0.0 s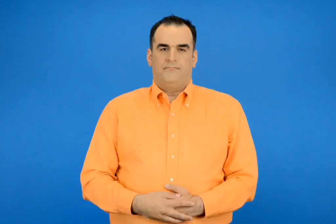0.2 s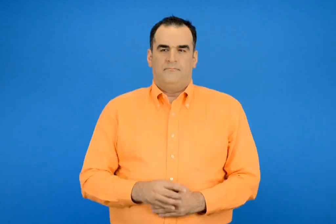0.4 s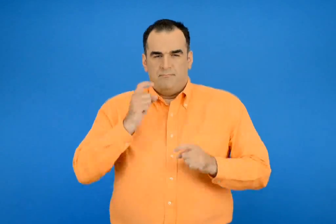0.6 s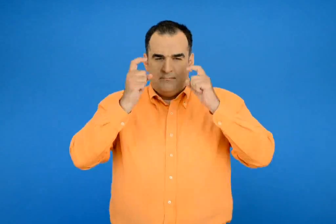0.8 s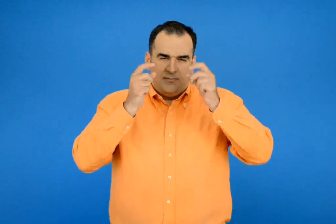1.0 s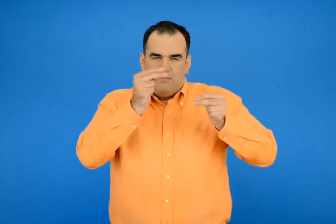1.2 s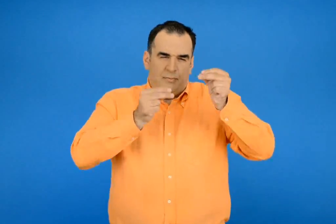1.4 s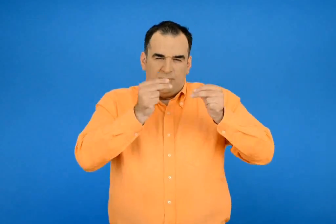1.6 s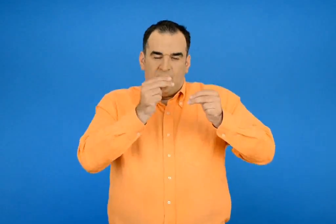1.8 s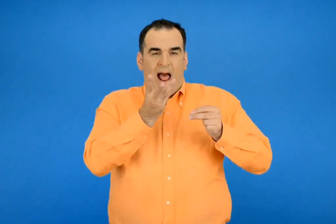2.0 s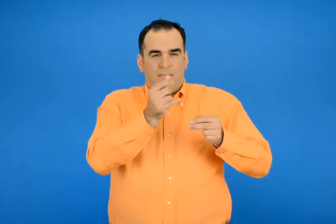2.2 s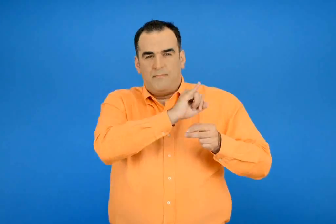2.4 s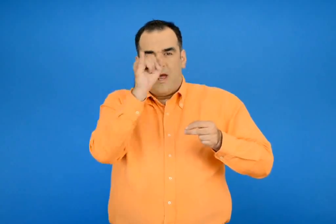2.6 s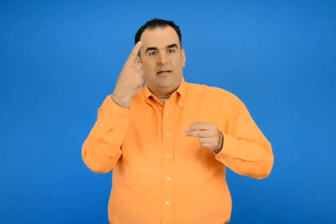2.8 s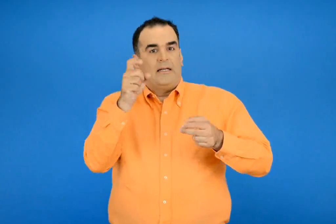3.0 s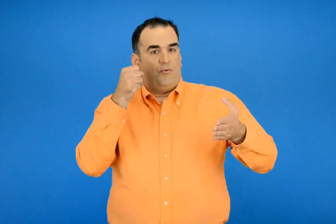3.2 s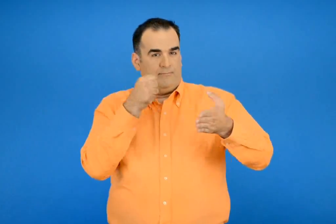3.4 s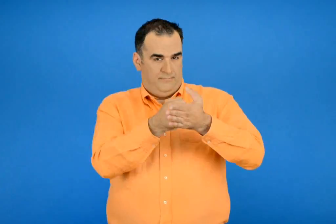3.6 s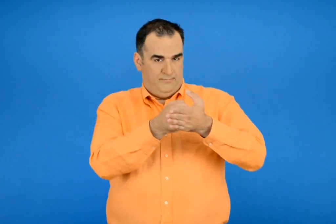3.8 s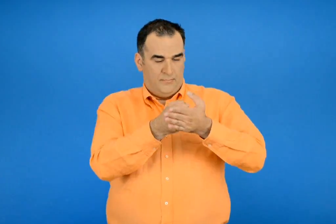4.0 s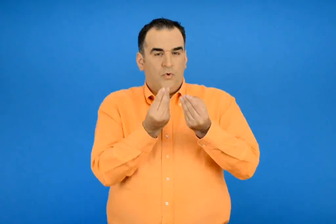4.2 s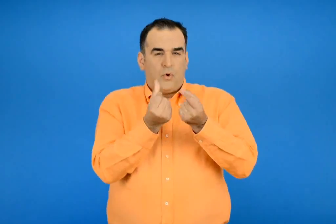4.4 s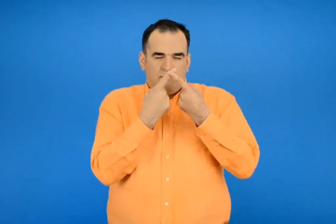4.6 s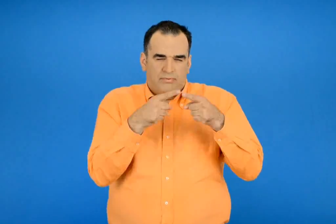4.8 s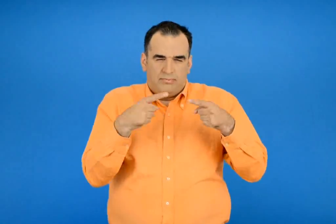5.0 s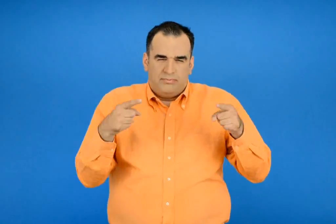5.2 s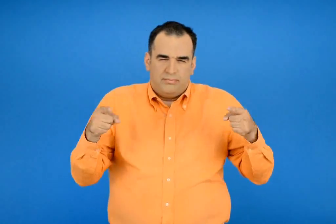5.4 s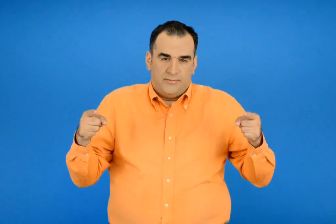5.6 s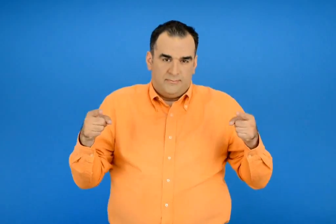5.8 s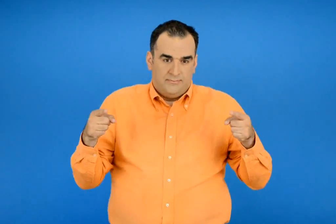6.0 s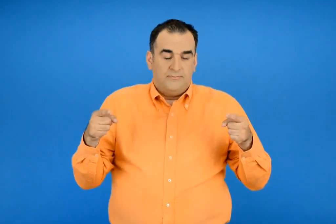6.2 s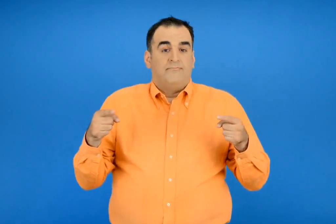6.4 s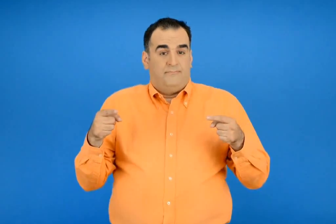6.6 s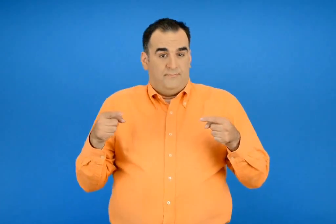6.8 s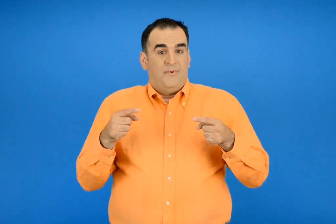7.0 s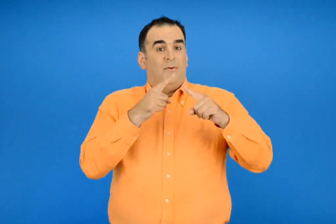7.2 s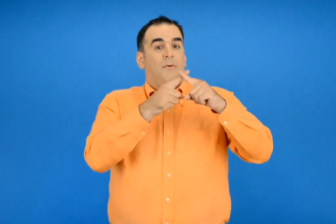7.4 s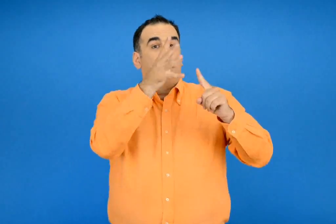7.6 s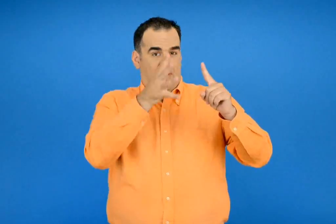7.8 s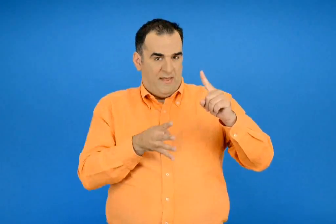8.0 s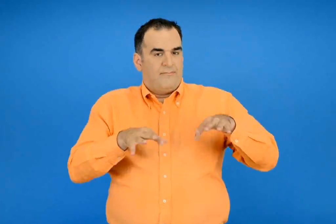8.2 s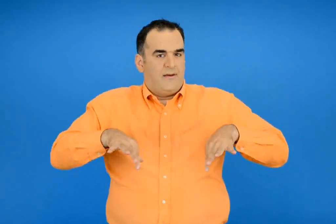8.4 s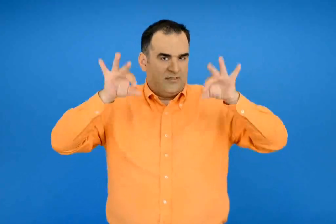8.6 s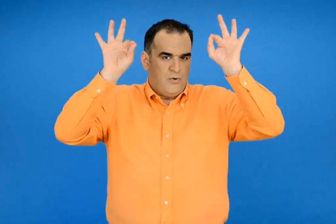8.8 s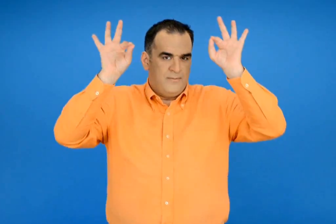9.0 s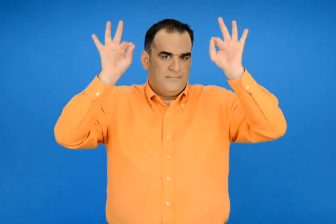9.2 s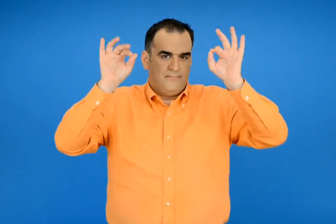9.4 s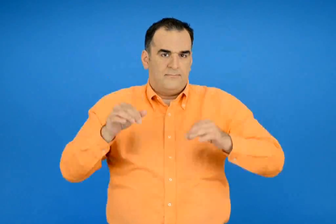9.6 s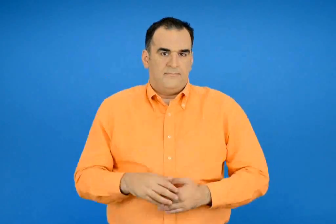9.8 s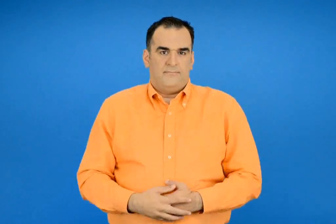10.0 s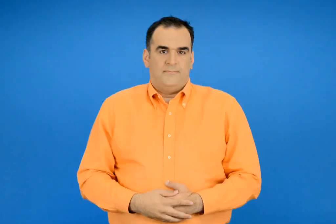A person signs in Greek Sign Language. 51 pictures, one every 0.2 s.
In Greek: υπολογίζω με πολλούς τρόπους μέχρι το 100 εισαγωγή στην προπαίδεια
